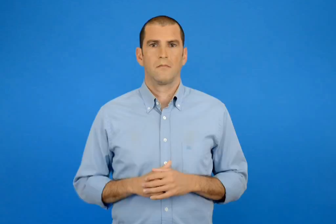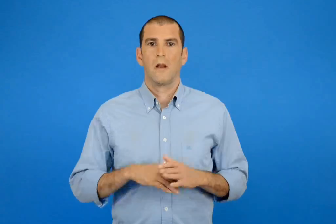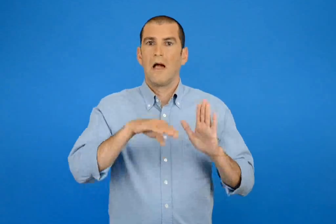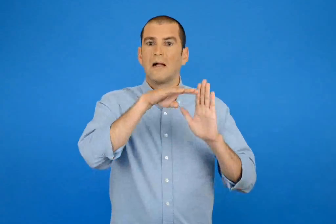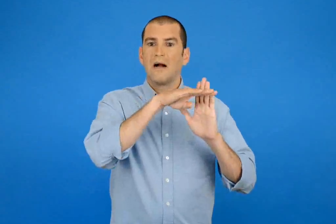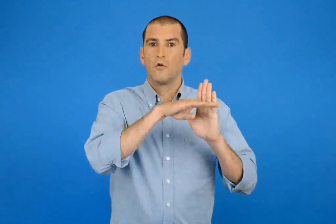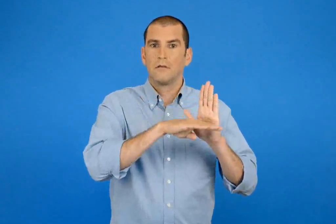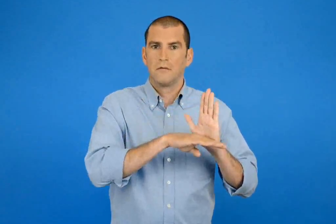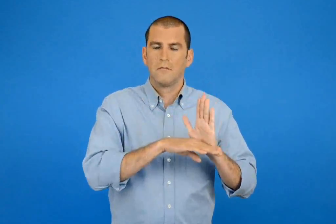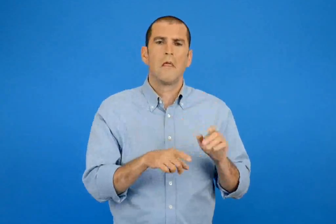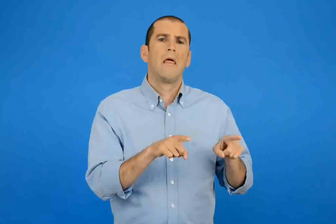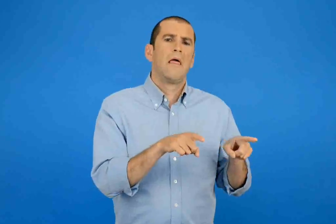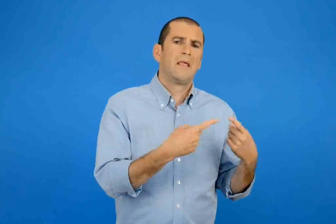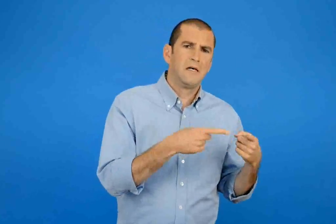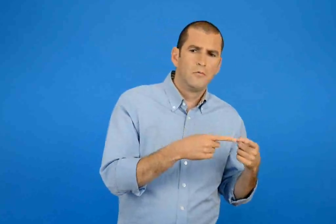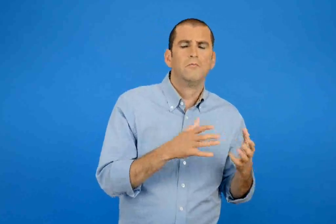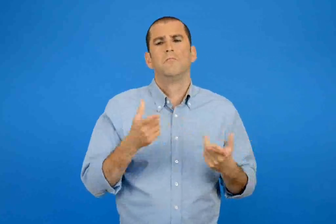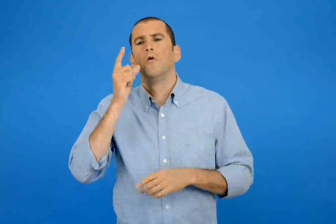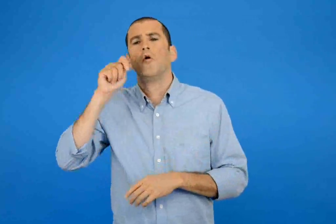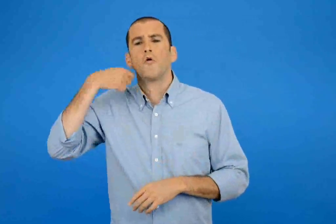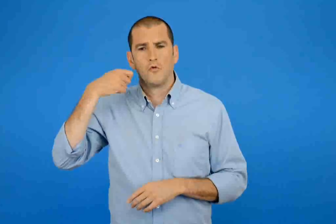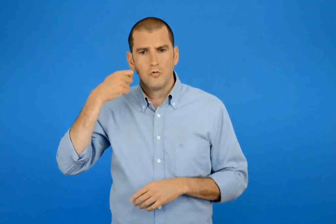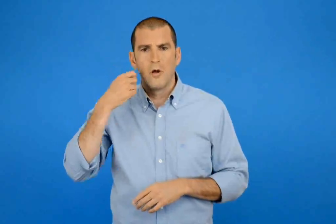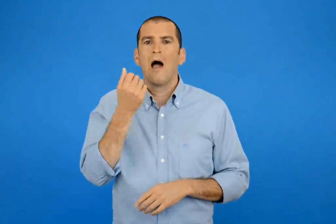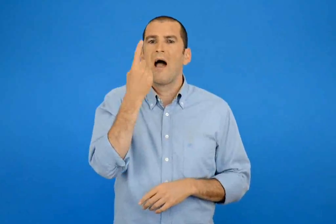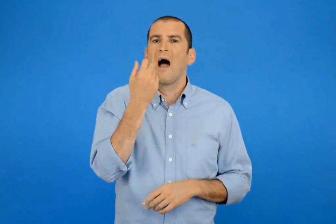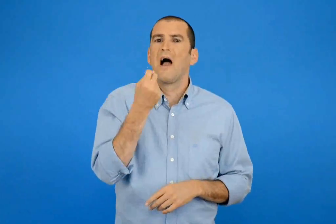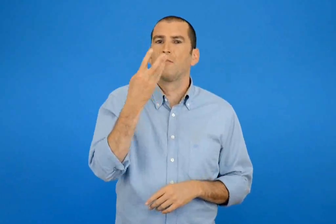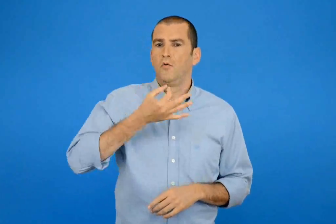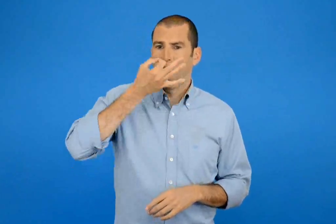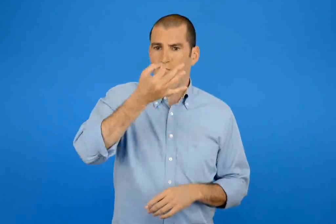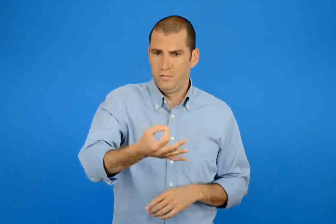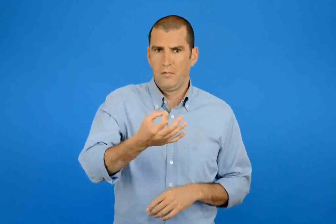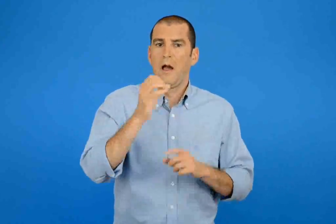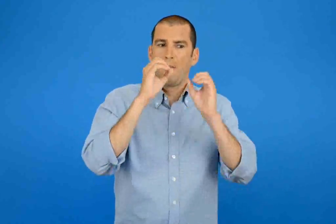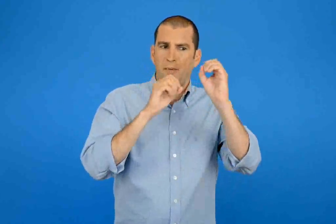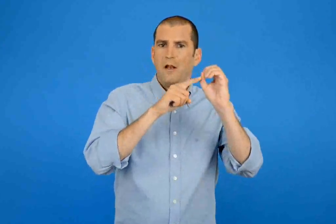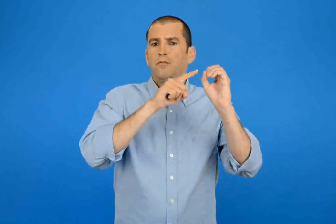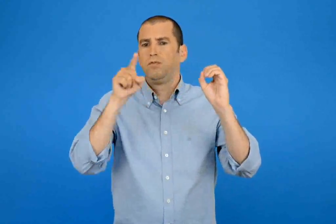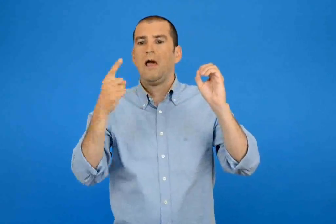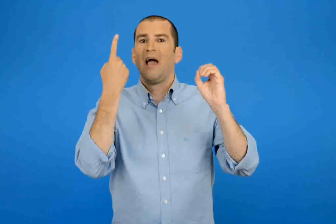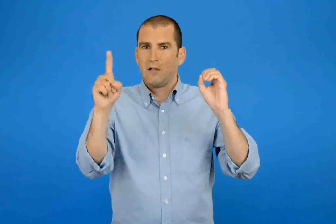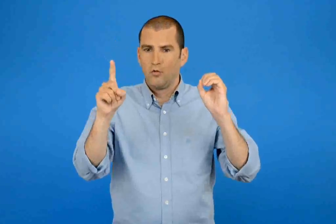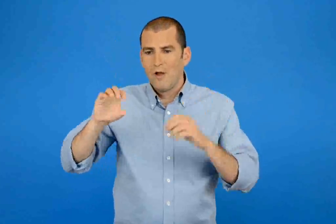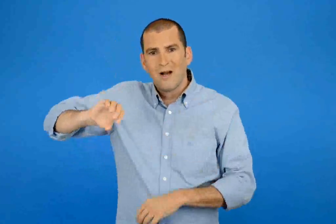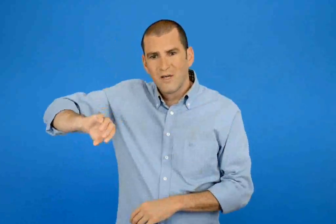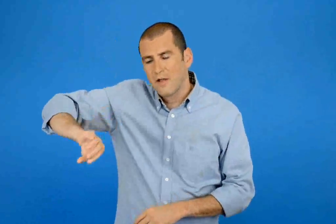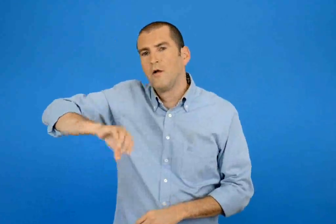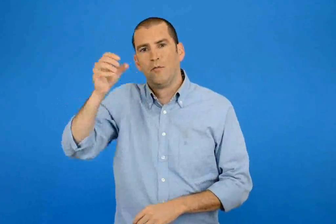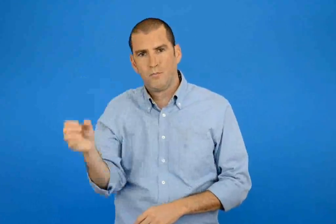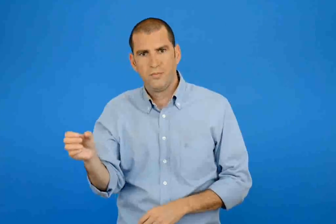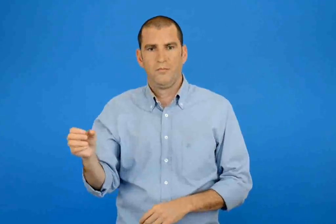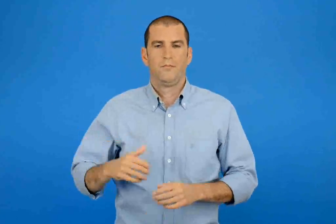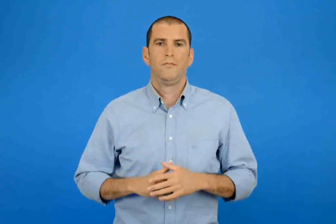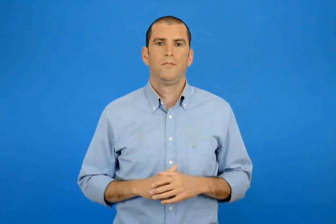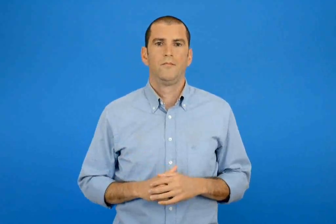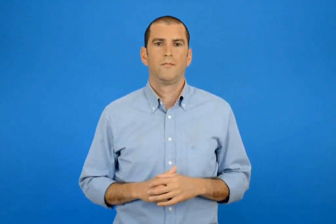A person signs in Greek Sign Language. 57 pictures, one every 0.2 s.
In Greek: κανόνες ο δάσκαλος η γονιός φωνάζει έναν αριθμό από το 0 – 100 και γυρνάει την κλεψύδρα
